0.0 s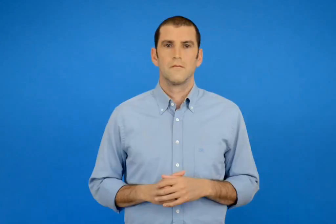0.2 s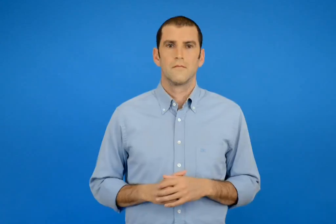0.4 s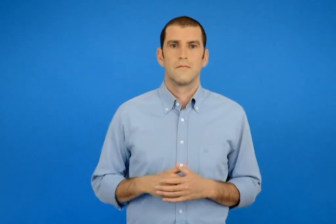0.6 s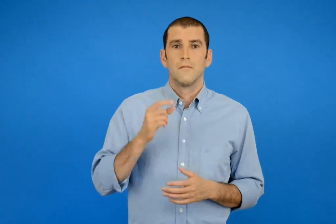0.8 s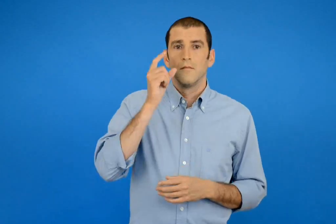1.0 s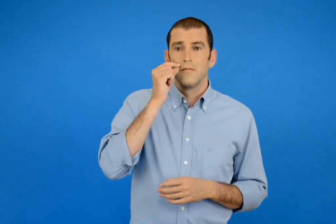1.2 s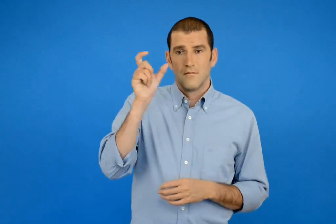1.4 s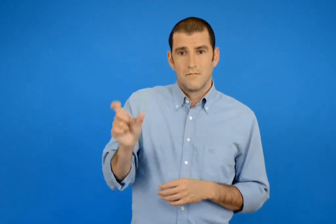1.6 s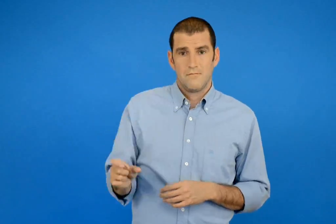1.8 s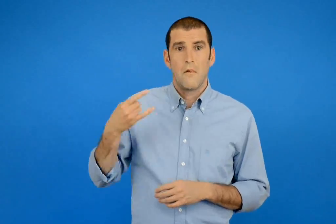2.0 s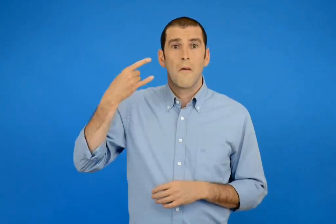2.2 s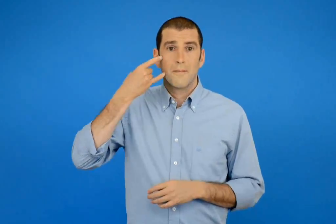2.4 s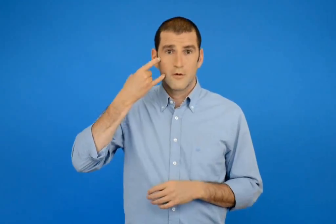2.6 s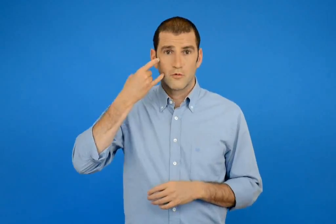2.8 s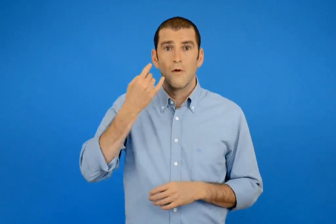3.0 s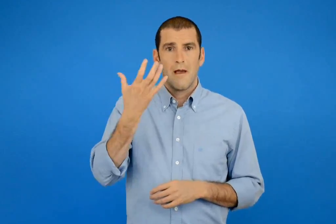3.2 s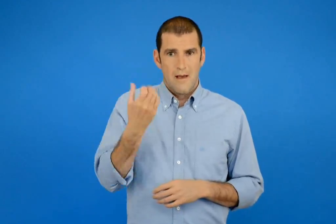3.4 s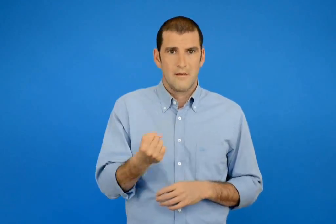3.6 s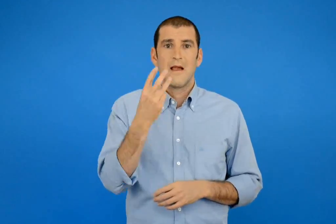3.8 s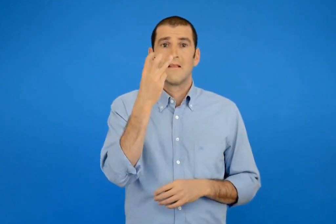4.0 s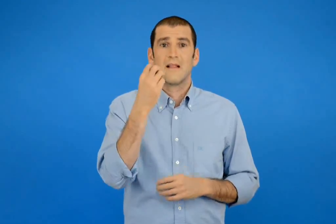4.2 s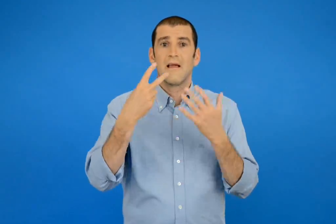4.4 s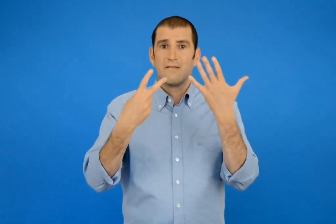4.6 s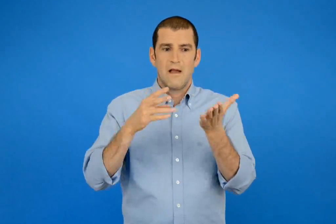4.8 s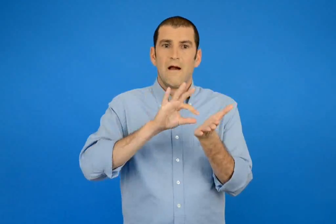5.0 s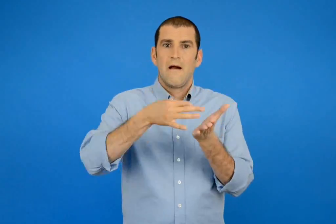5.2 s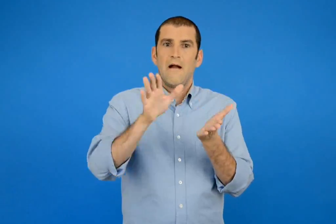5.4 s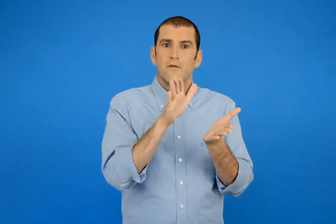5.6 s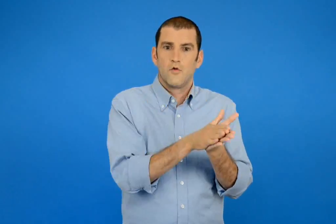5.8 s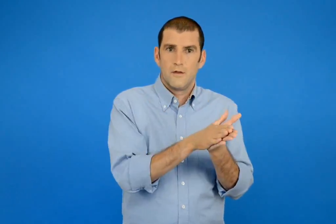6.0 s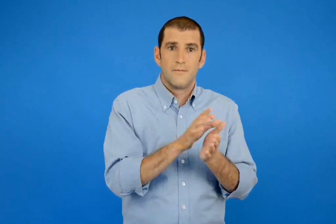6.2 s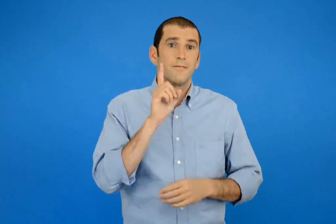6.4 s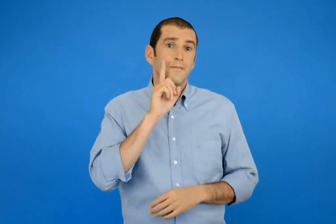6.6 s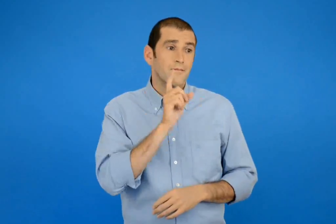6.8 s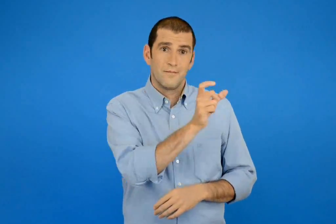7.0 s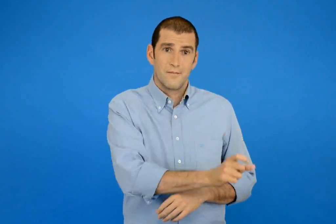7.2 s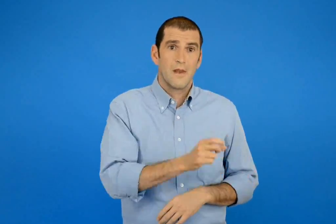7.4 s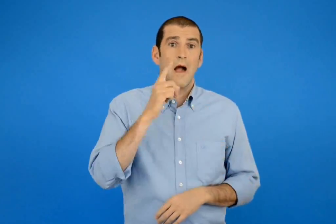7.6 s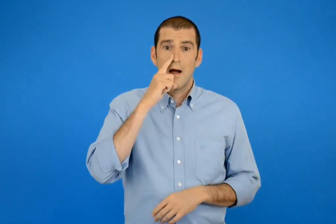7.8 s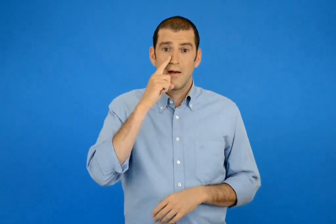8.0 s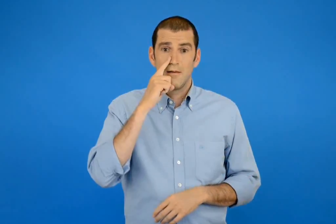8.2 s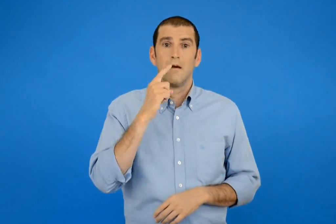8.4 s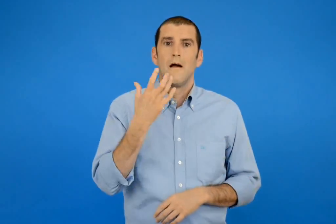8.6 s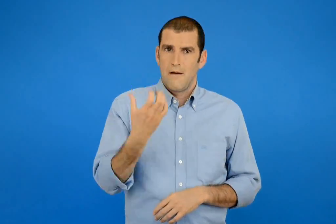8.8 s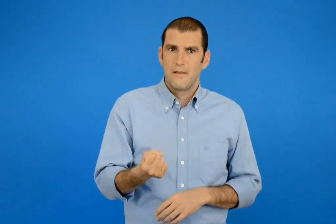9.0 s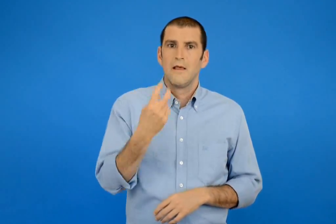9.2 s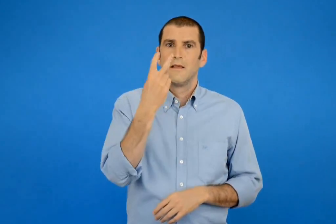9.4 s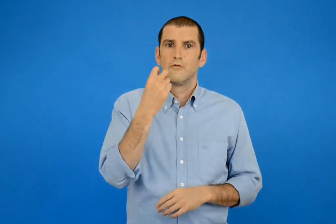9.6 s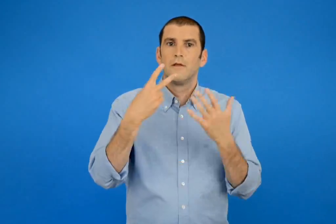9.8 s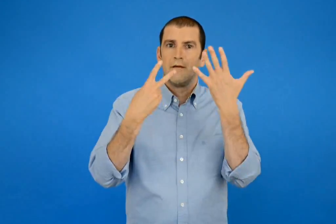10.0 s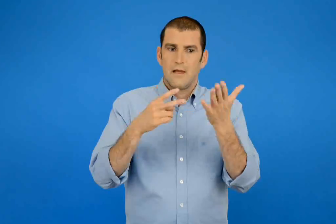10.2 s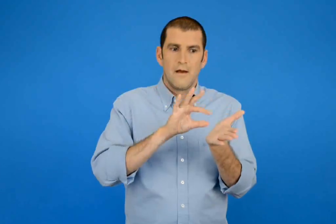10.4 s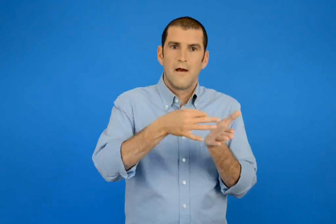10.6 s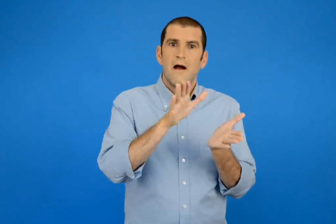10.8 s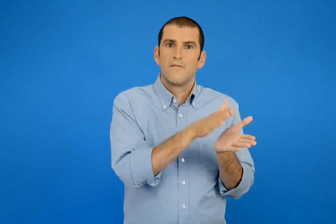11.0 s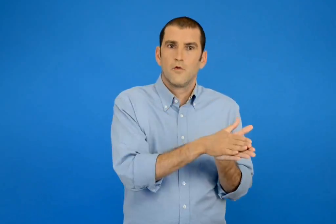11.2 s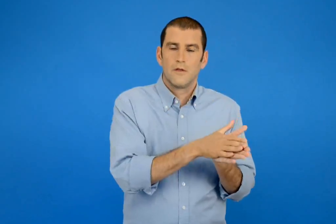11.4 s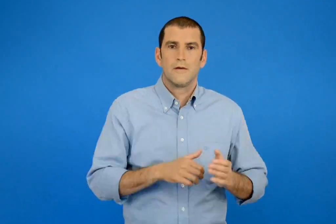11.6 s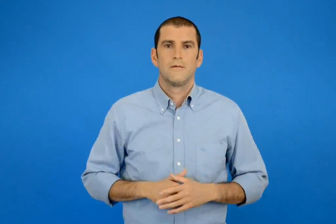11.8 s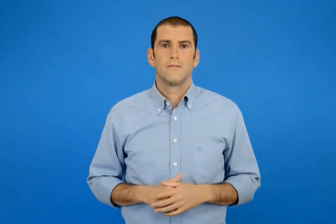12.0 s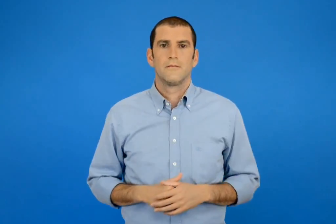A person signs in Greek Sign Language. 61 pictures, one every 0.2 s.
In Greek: ο πέτρος έχει 37 αυτοκόλλητα η άννα έχει 27 αυτοκόλλητα
